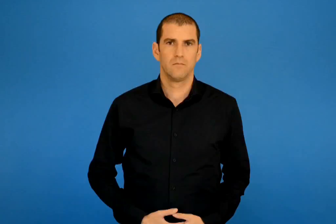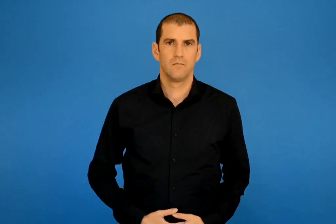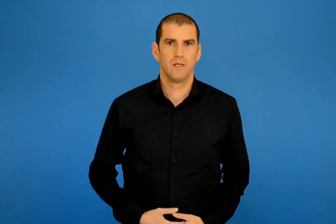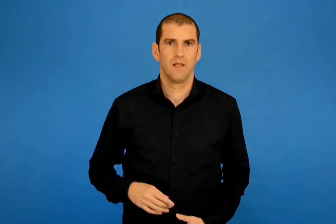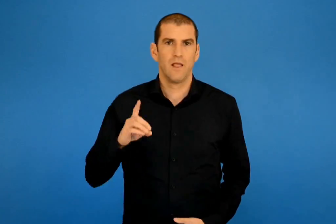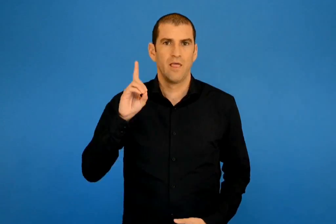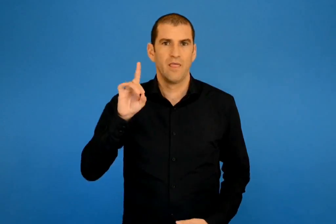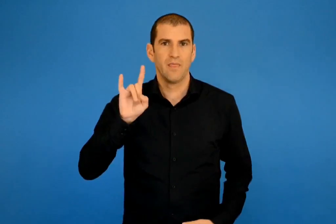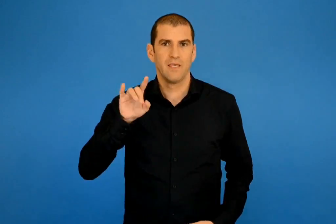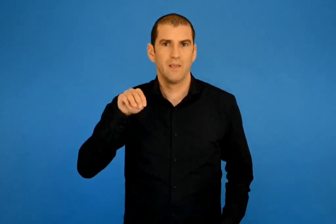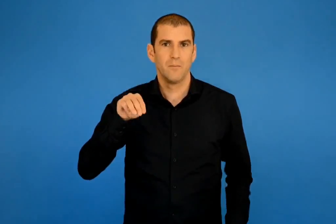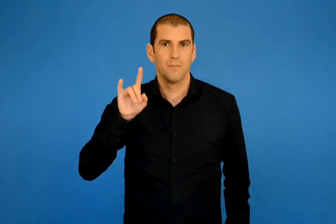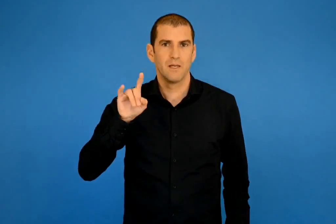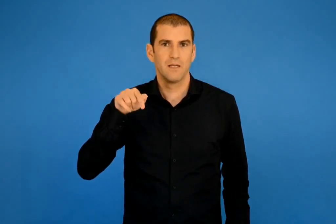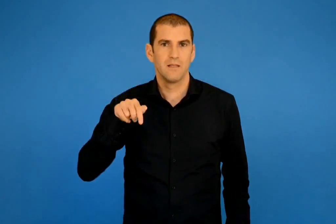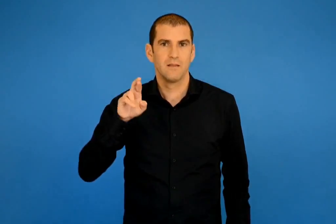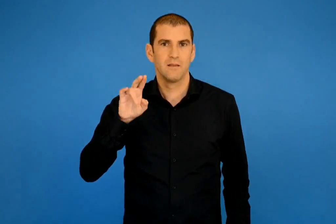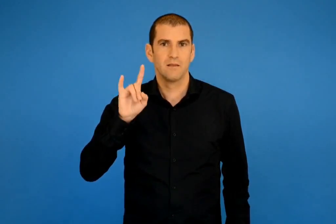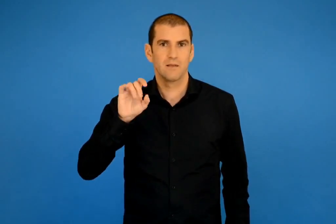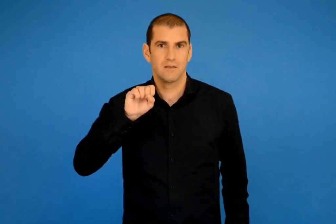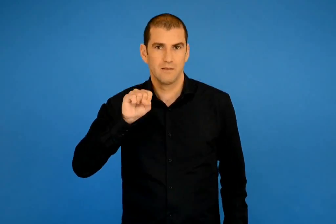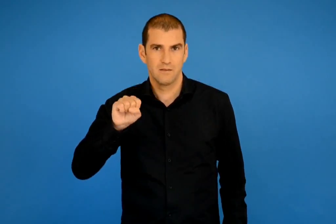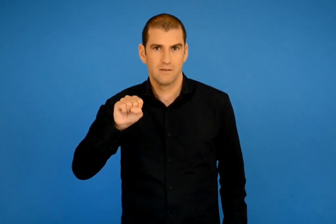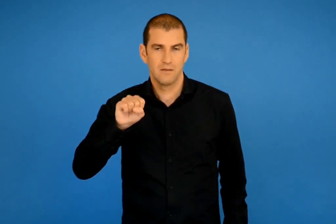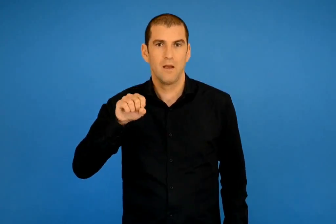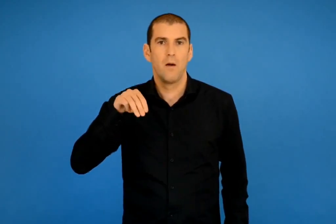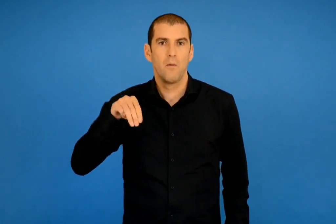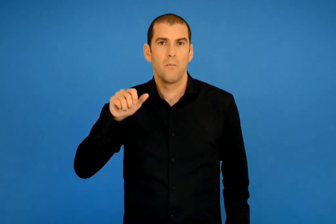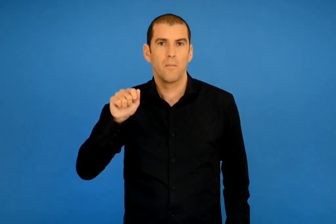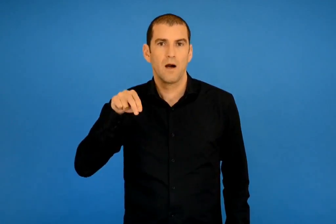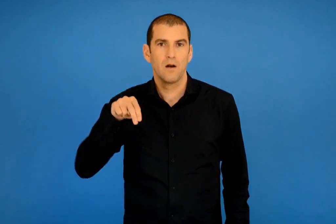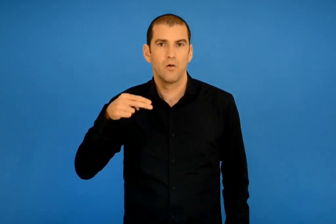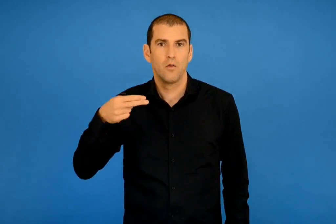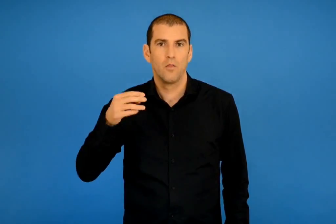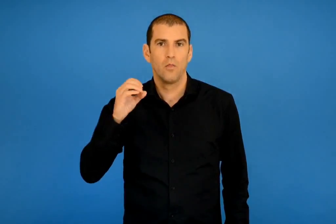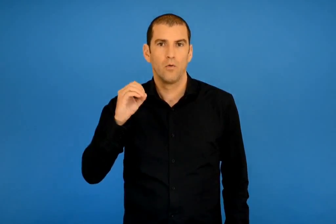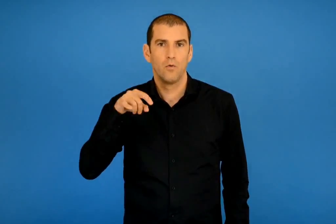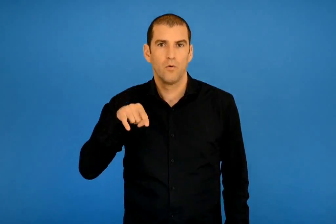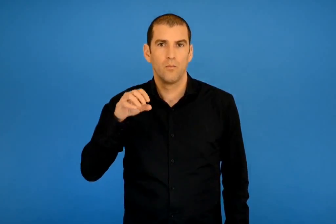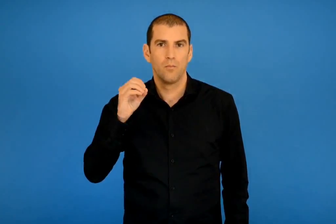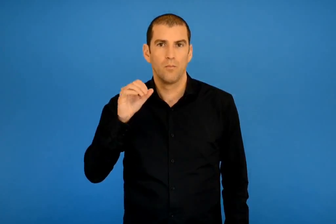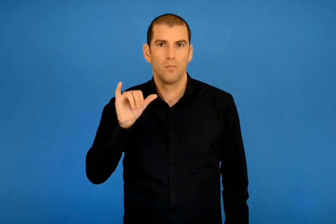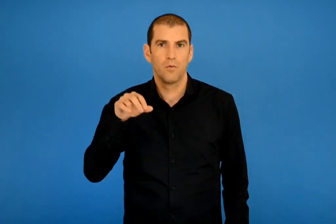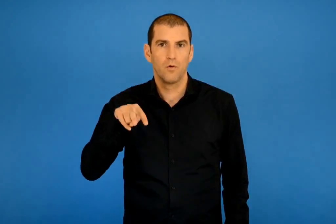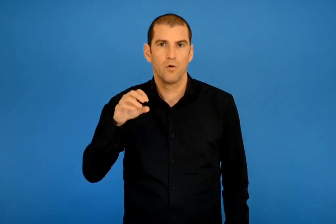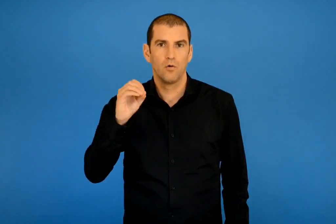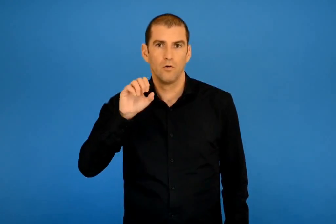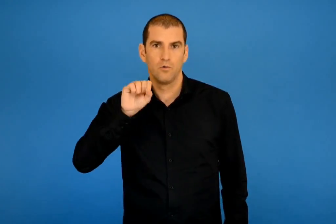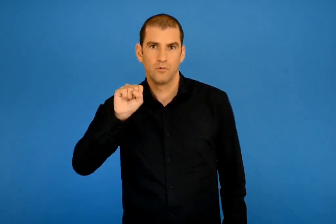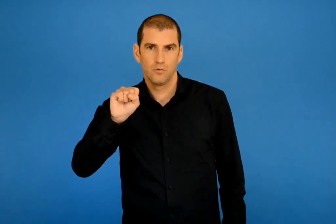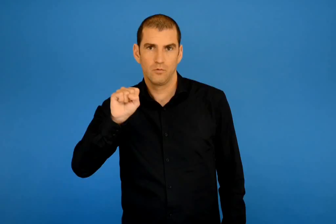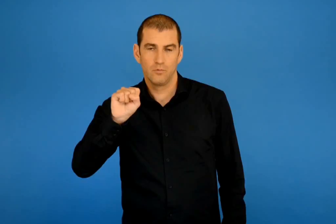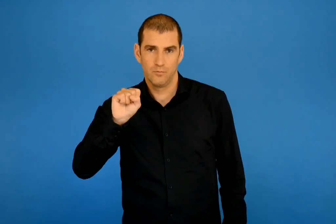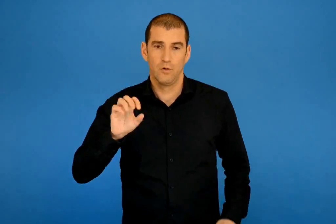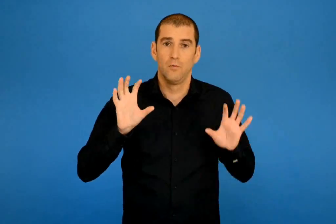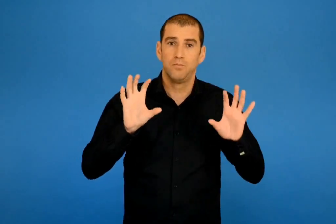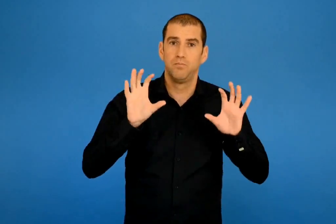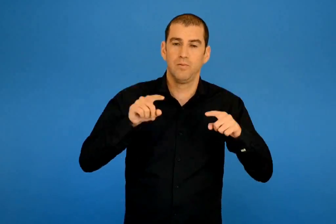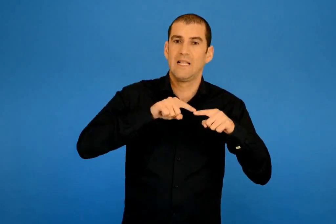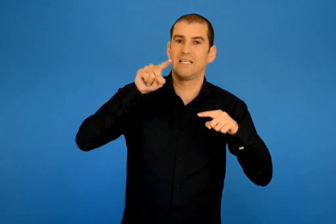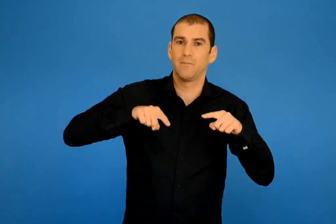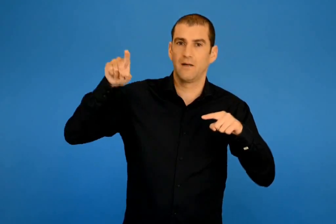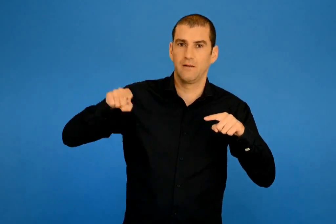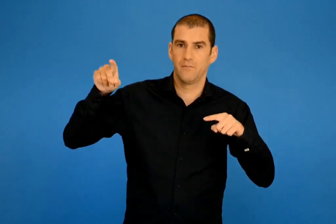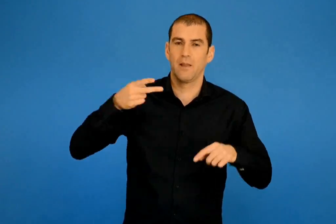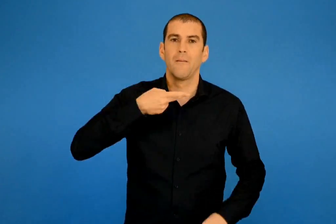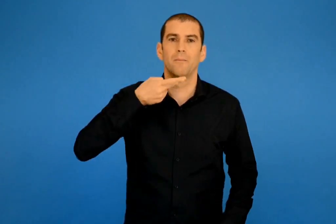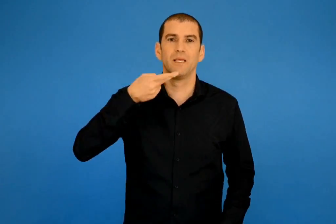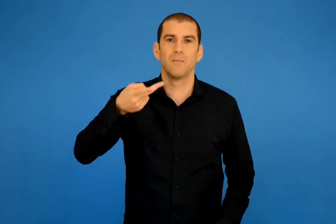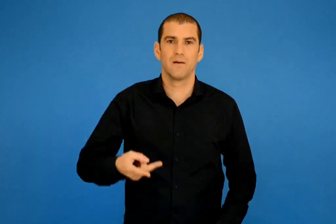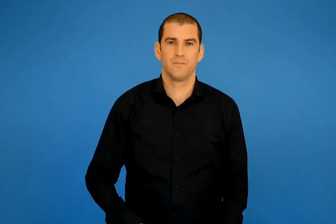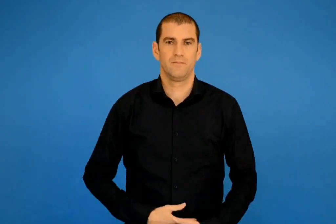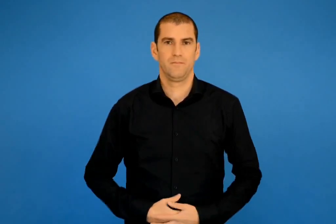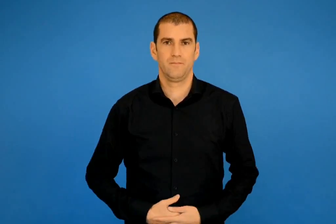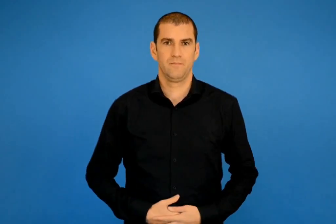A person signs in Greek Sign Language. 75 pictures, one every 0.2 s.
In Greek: δημήτρης μανθόπουλος κύριε ντεσιμπέλ ποίημα
